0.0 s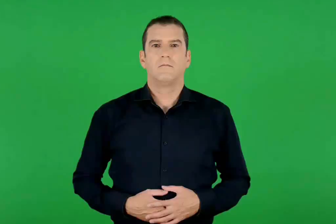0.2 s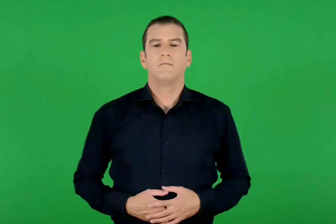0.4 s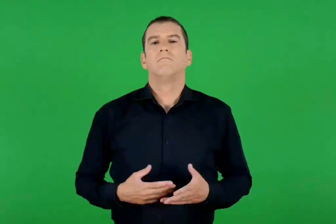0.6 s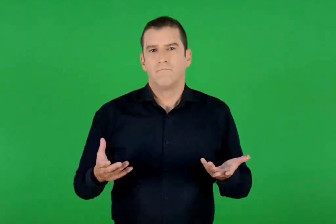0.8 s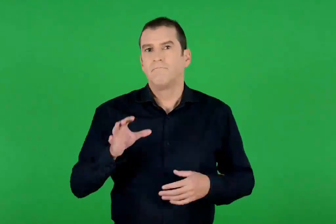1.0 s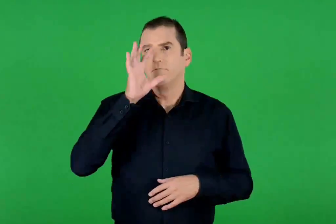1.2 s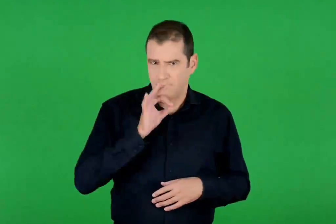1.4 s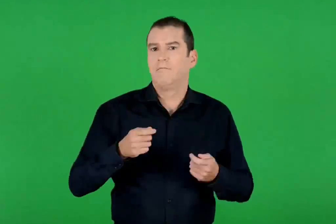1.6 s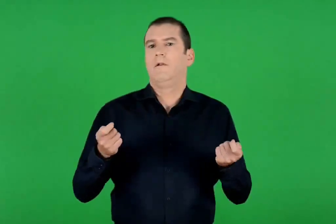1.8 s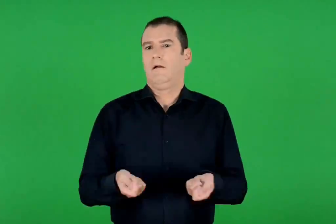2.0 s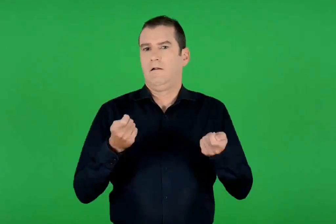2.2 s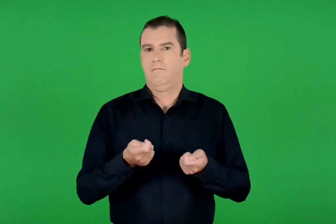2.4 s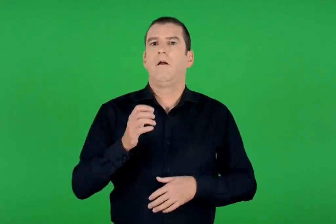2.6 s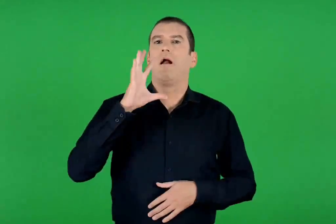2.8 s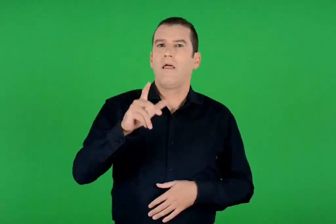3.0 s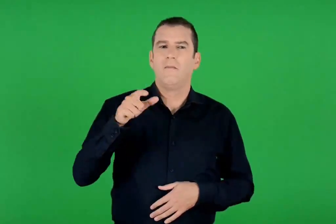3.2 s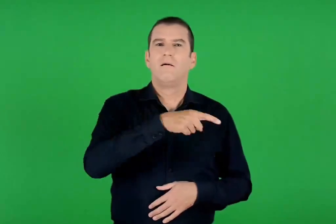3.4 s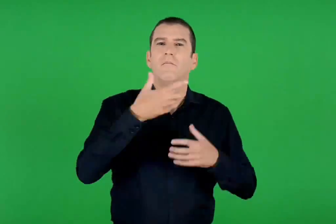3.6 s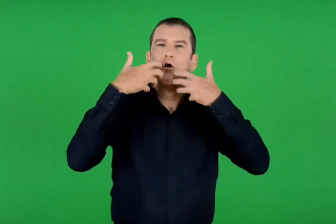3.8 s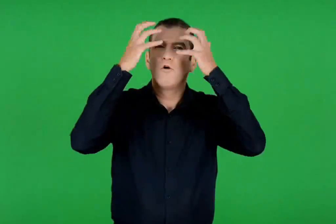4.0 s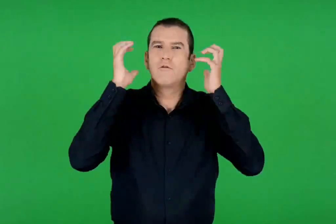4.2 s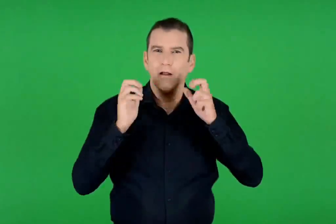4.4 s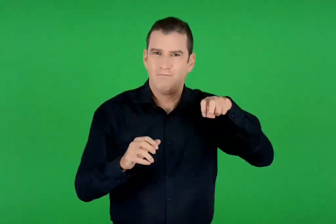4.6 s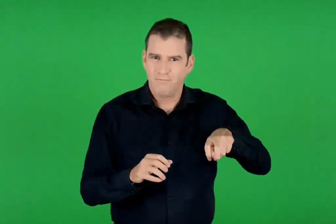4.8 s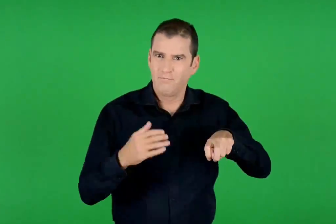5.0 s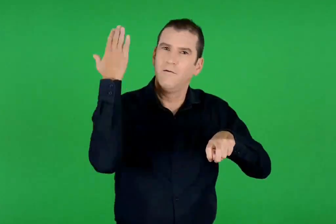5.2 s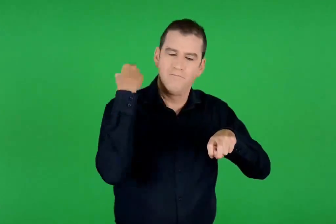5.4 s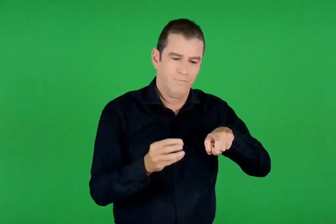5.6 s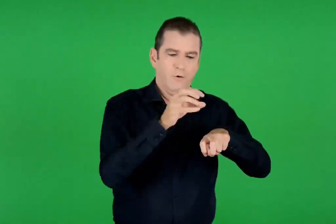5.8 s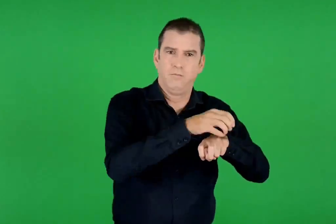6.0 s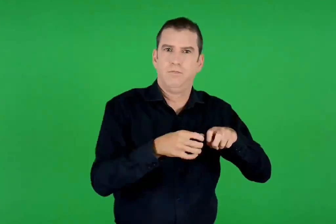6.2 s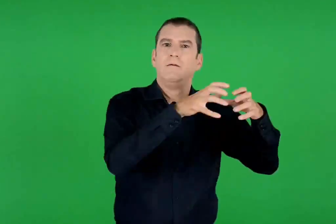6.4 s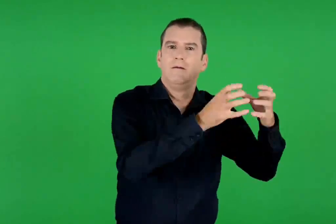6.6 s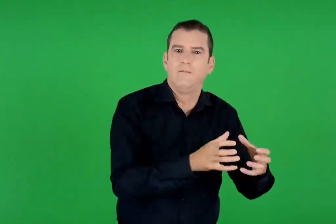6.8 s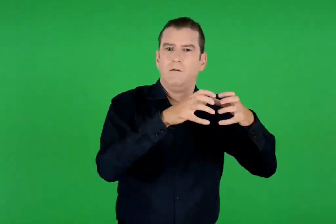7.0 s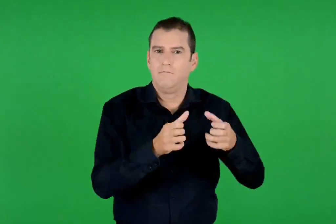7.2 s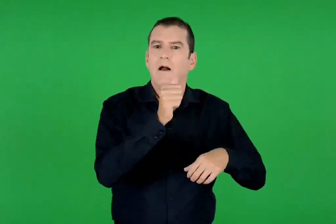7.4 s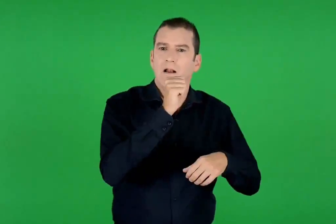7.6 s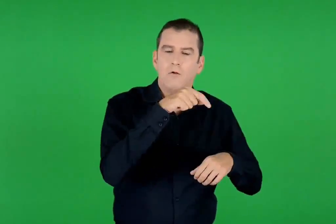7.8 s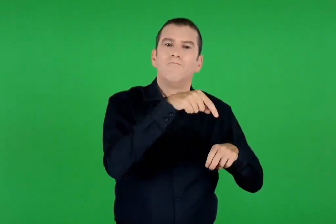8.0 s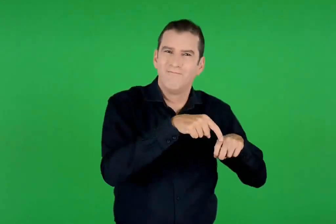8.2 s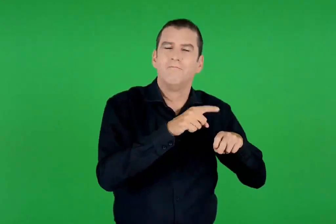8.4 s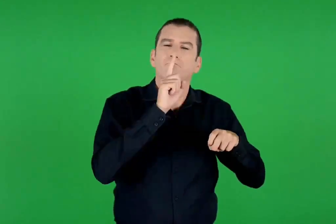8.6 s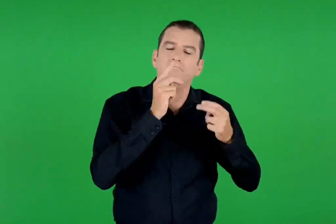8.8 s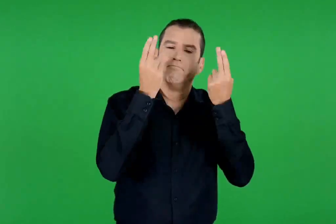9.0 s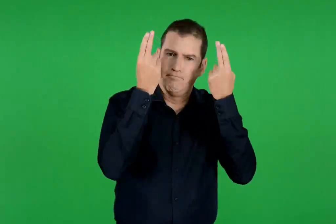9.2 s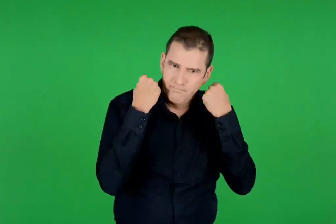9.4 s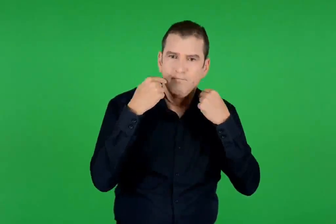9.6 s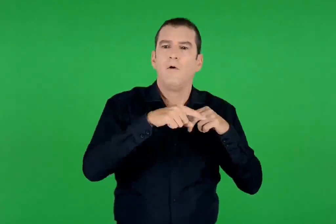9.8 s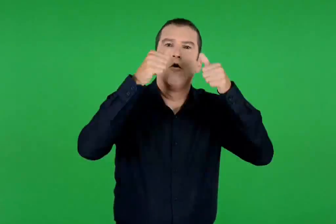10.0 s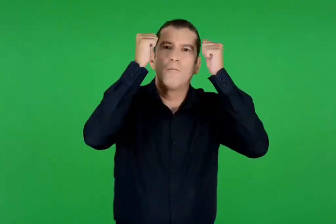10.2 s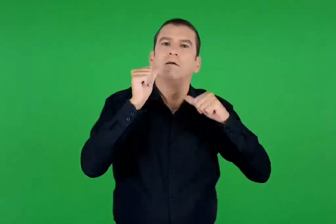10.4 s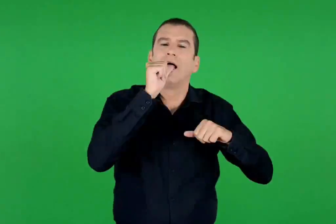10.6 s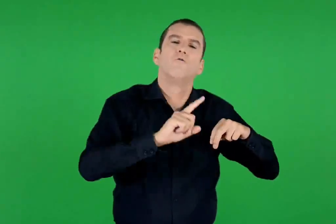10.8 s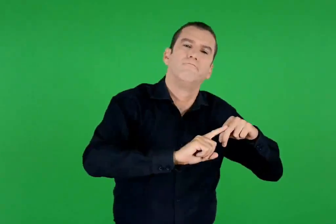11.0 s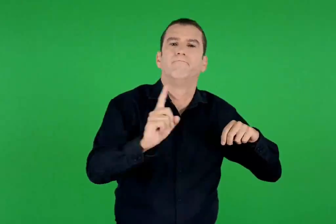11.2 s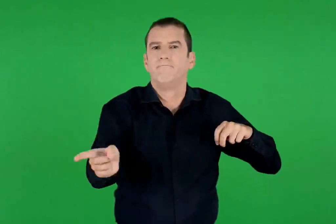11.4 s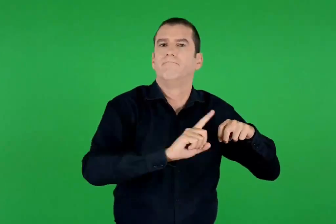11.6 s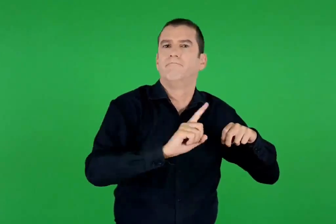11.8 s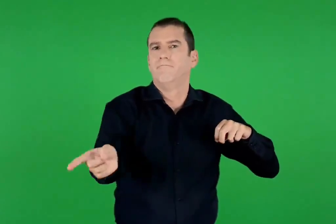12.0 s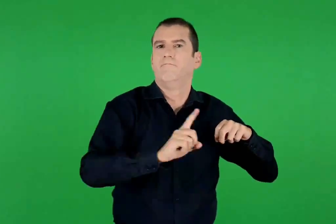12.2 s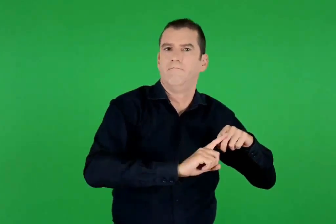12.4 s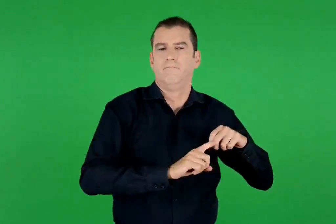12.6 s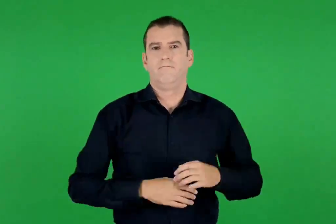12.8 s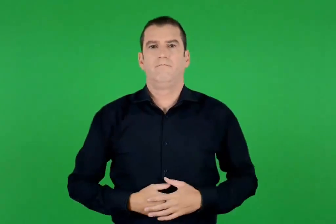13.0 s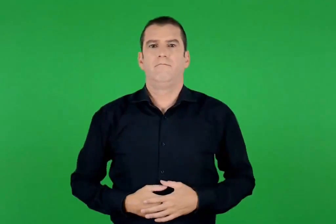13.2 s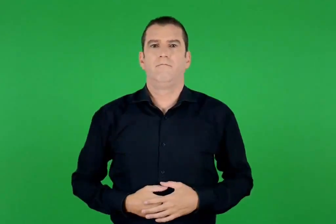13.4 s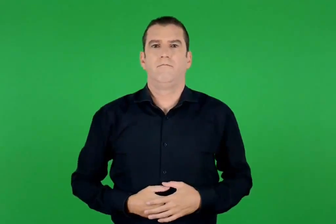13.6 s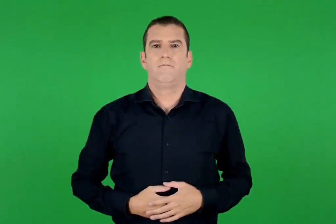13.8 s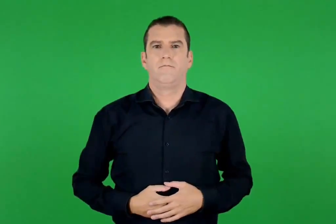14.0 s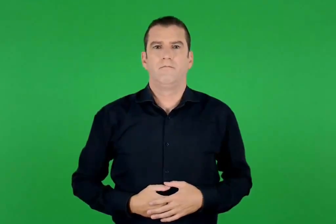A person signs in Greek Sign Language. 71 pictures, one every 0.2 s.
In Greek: έτσι κι έγινε. κάθε μέρα φόρτωναν τις στάμνες στο λιοντάρι κι αυτό χωρίς καμιά διαμαρτυρία τις έφερνε πίσω στο μοναστήρι γεμάτες νερό
